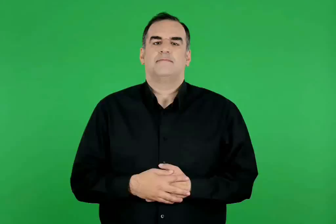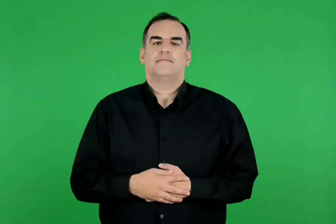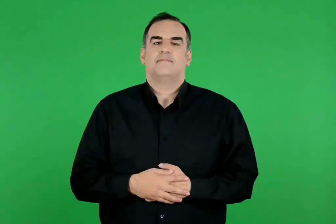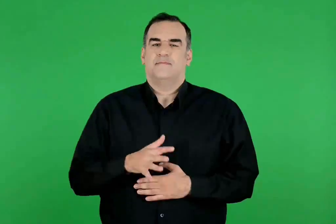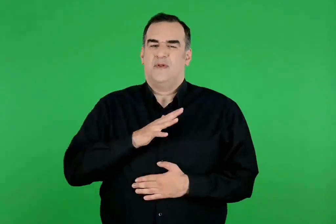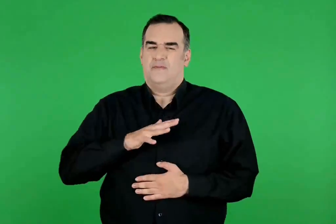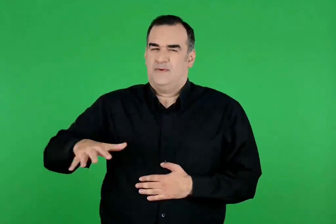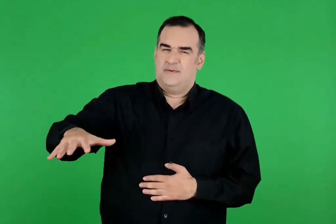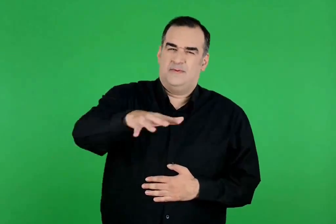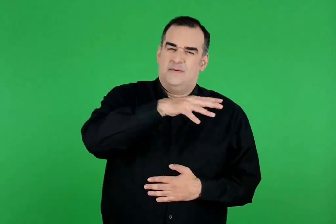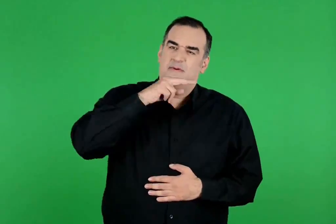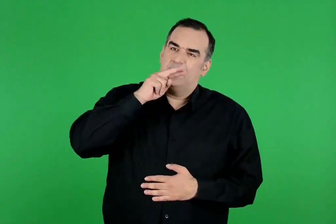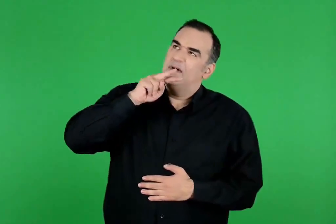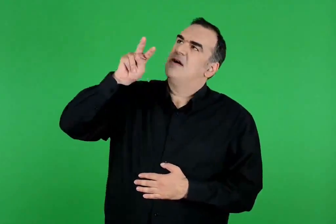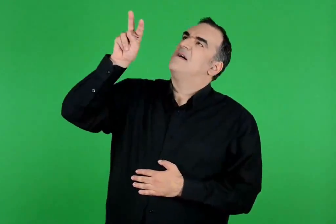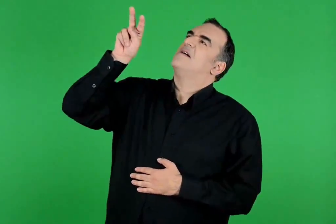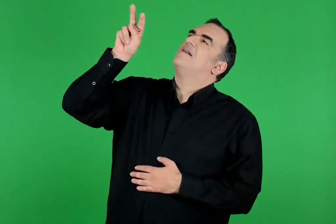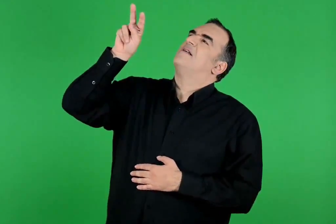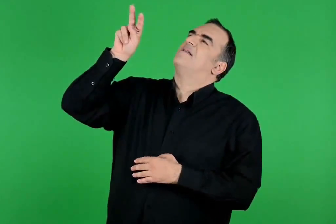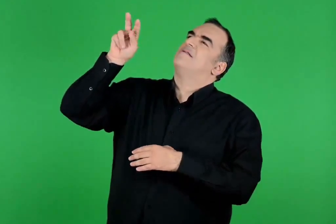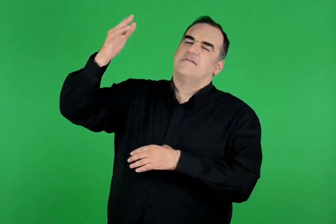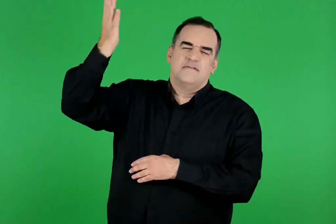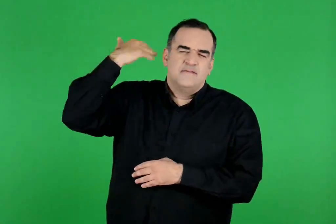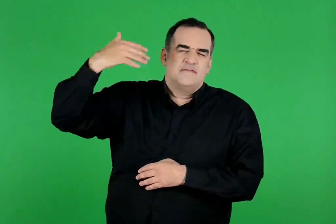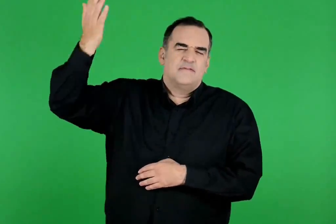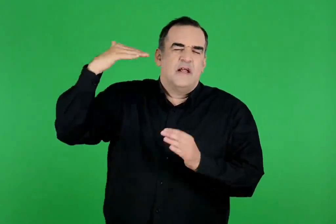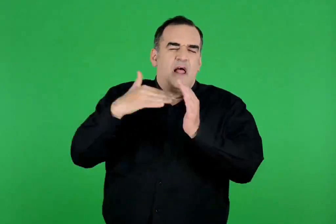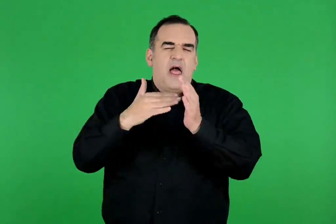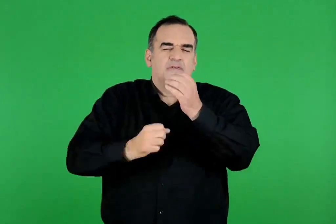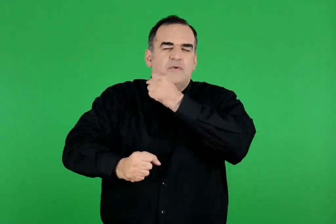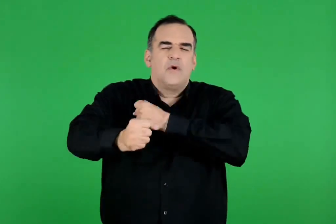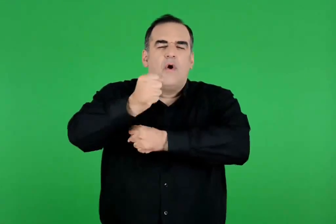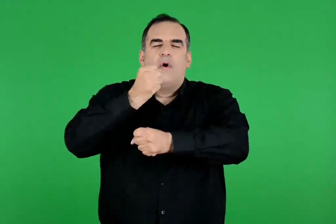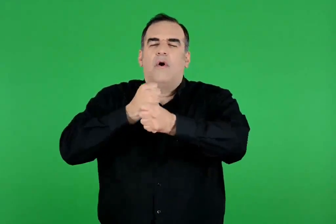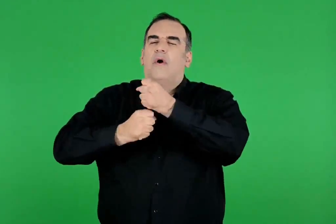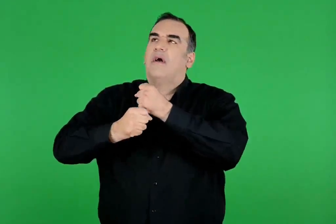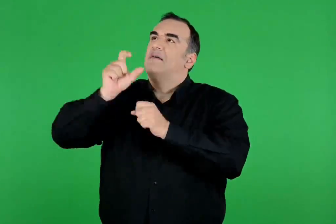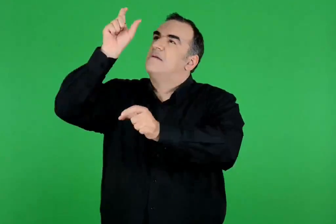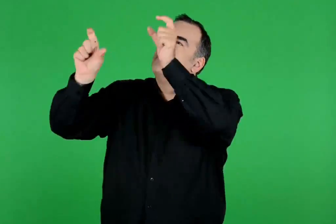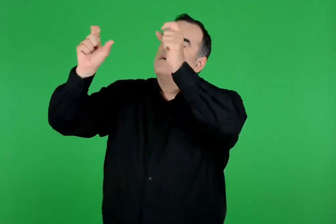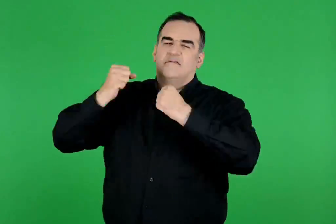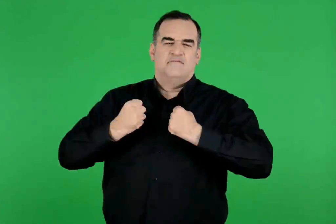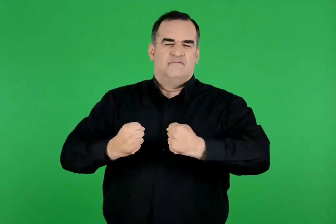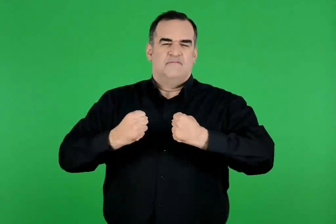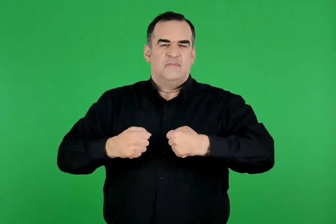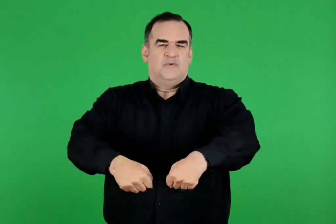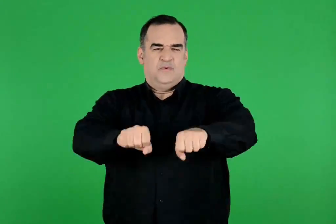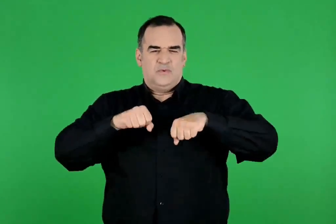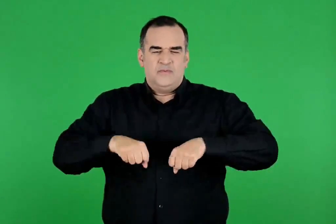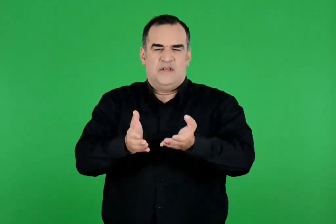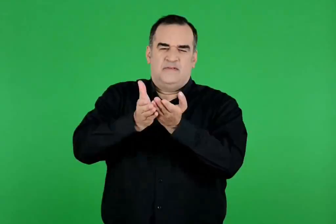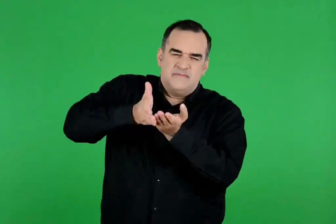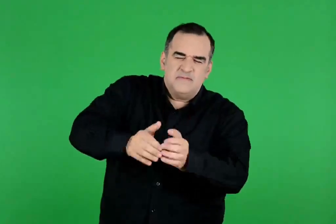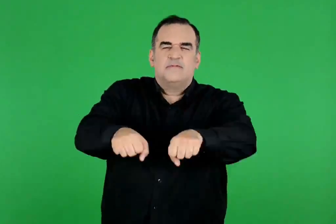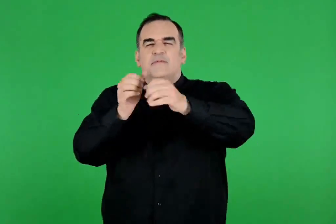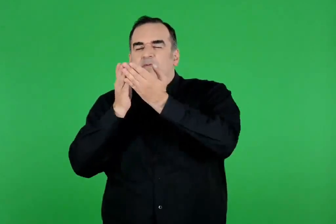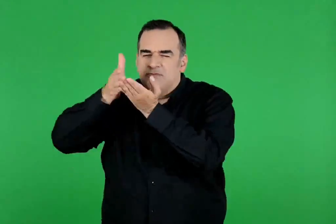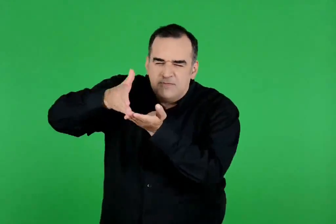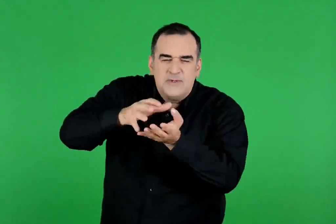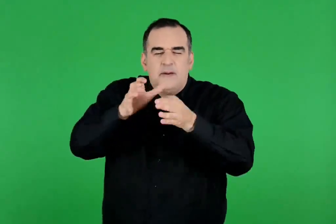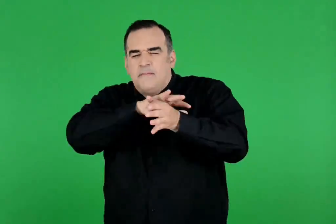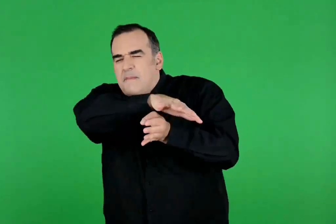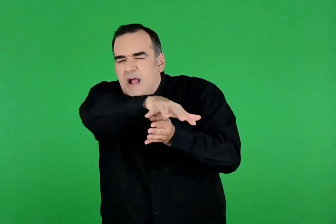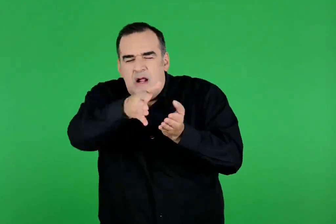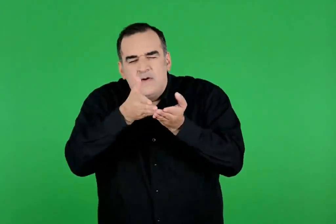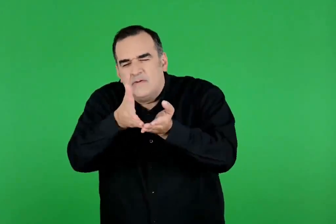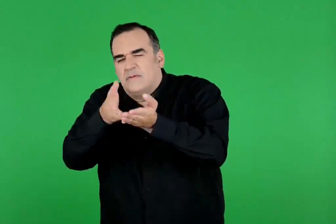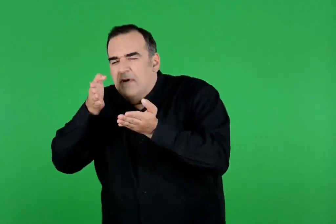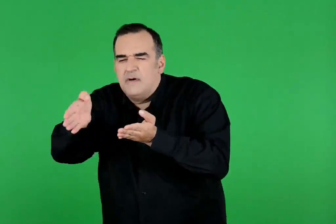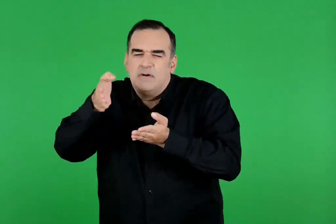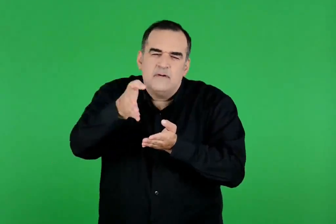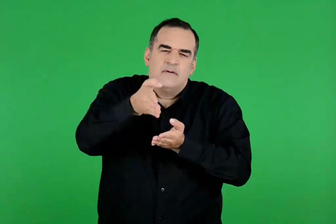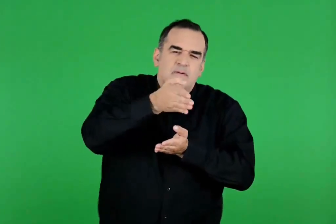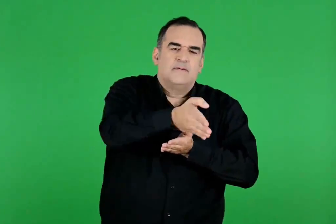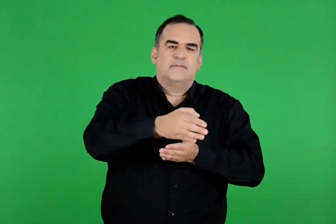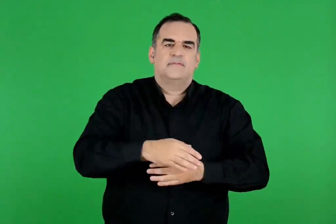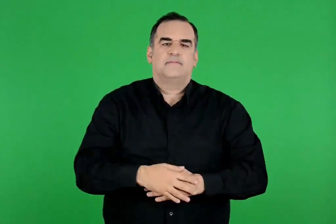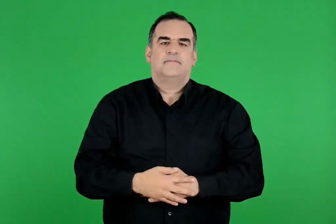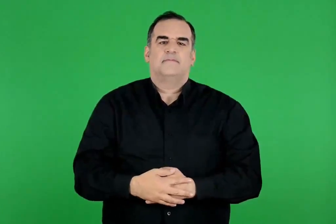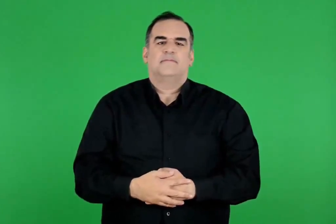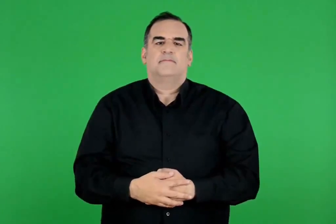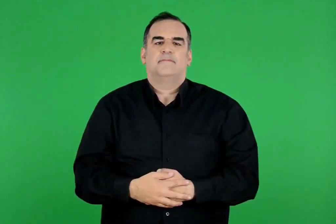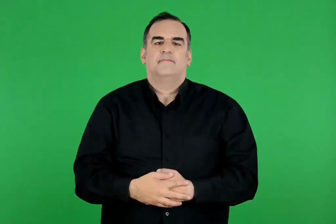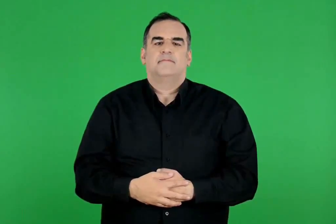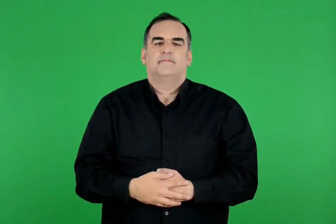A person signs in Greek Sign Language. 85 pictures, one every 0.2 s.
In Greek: και στους ανθρώπους , όταν στρέφουν τα μάτια τους ψηλά , θυμίζει τα ένδοξα παλικάρια που κάποτε , χιλιάδες χρόνια πριν , πήραν στα χέρια τους τα κουπιά της και ταξίδεψαν στα πέρατα της γης
